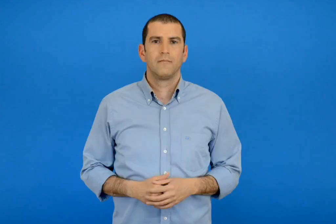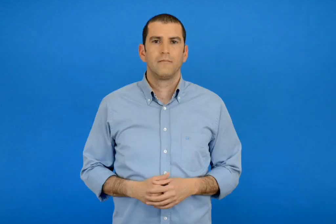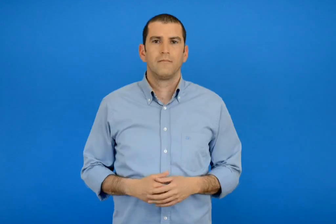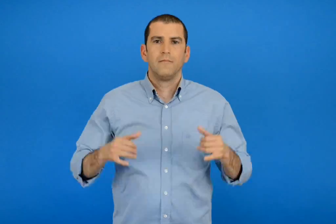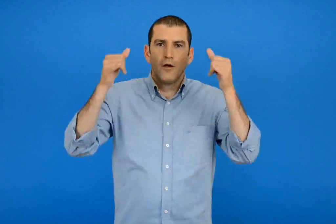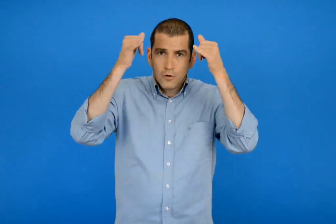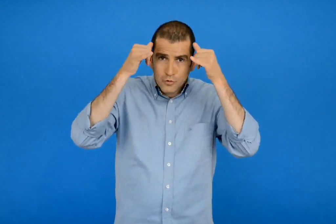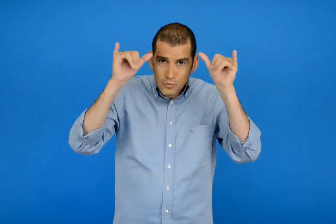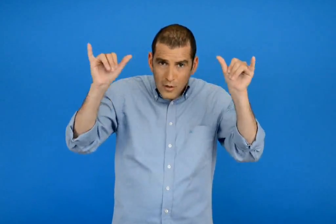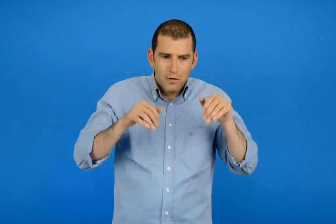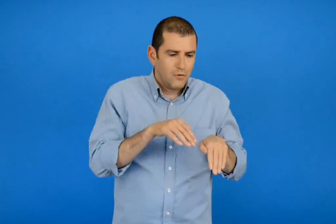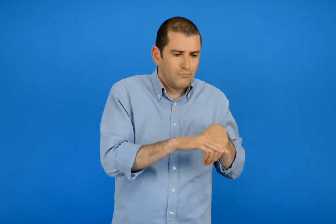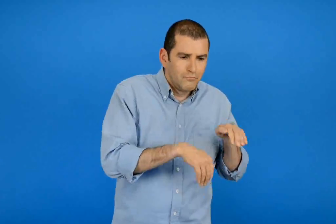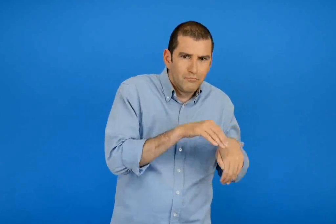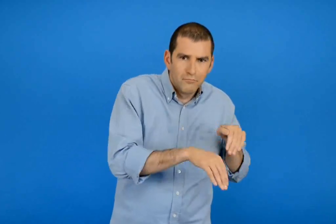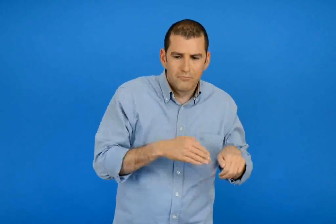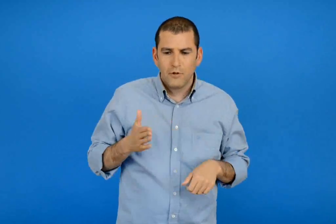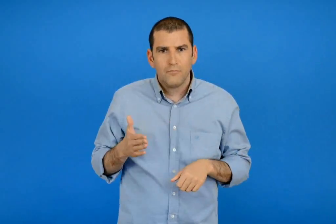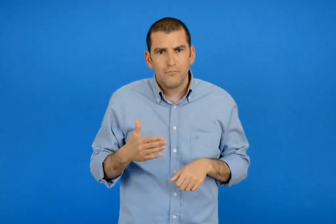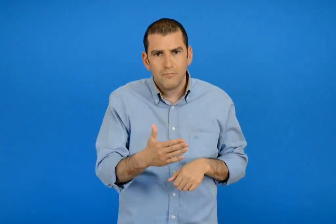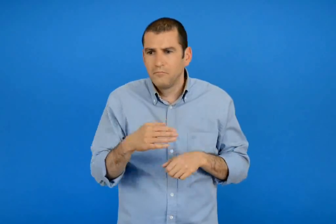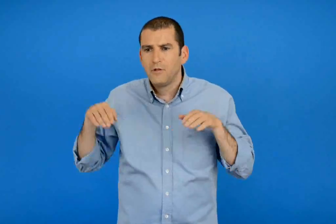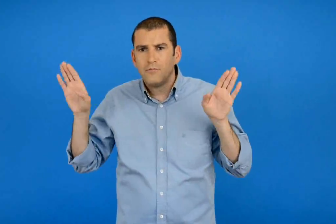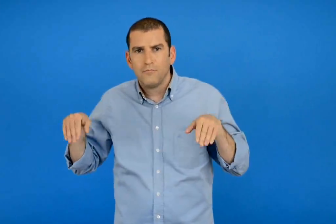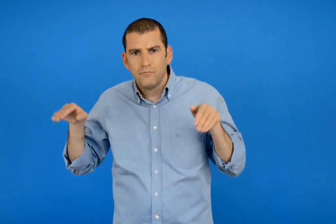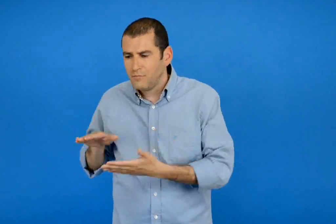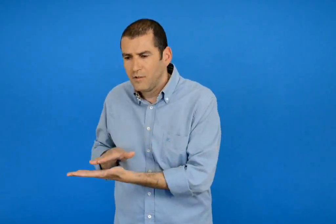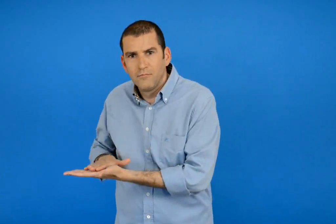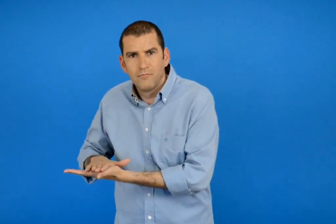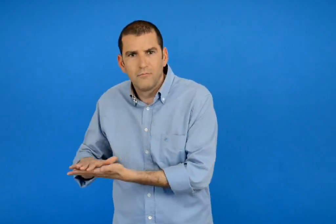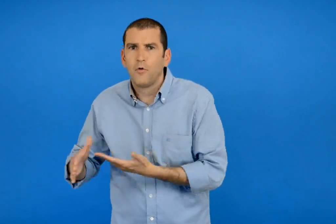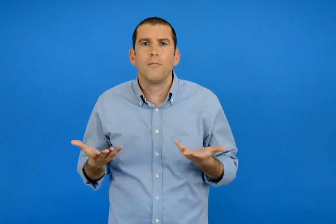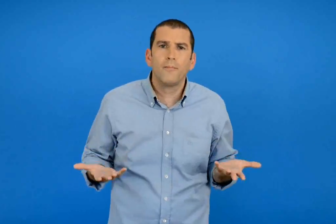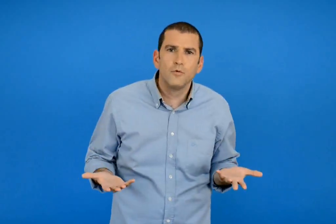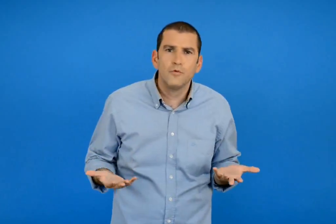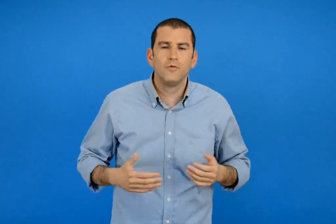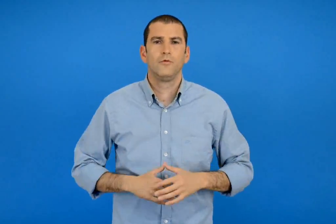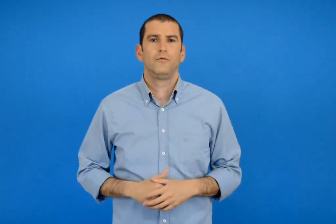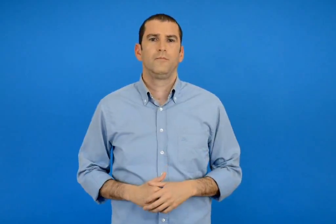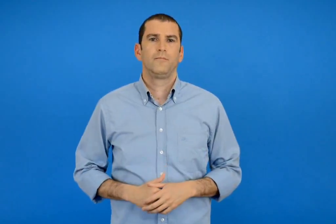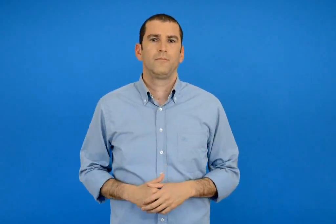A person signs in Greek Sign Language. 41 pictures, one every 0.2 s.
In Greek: πως κινείται ;
